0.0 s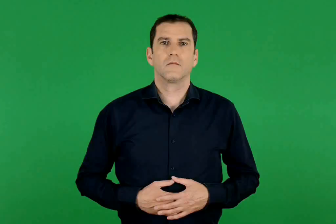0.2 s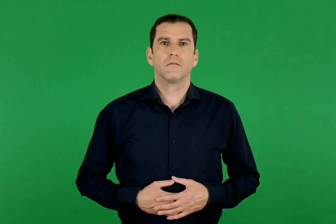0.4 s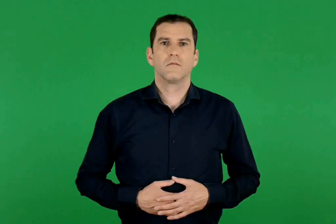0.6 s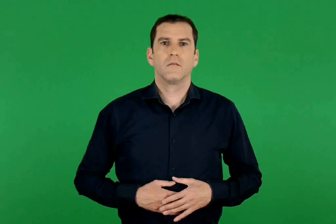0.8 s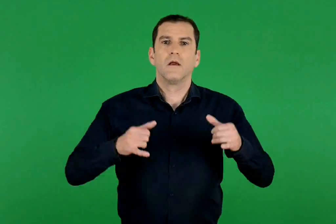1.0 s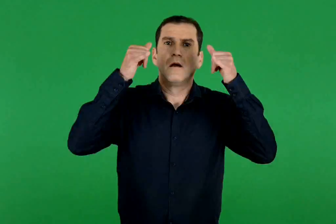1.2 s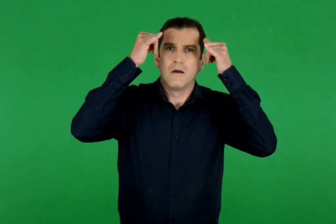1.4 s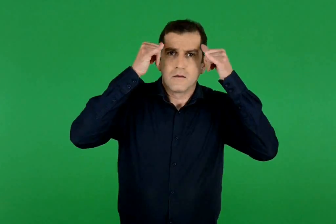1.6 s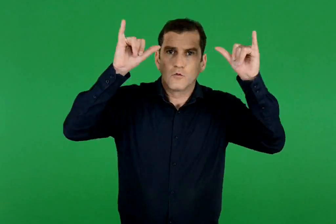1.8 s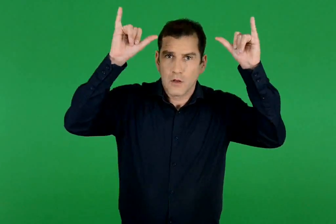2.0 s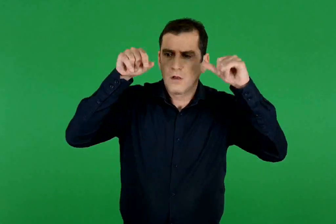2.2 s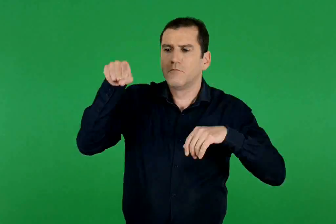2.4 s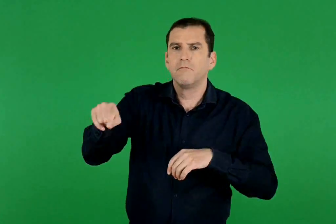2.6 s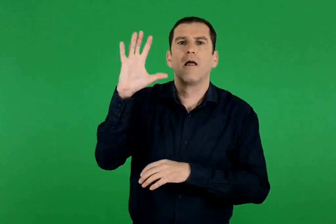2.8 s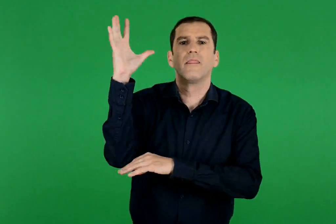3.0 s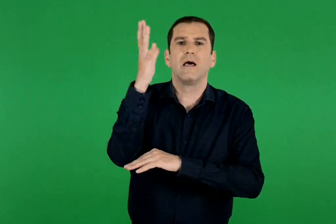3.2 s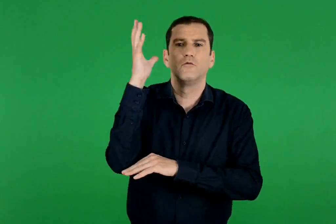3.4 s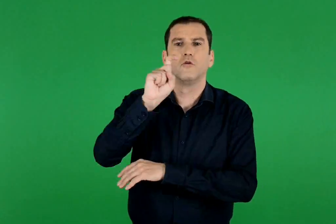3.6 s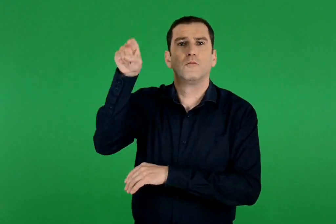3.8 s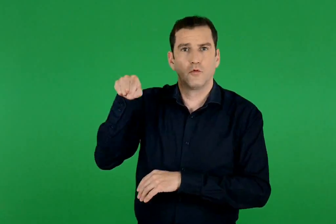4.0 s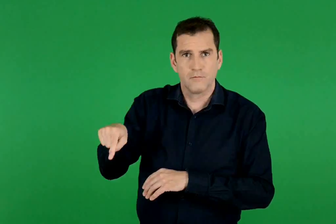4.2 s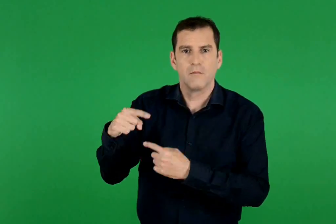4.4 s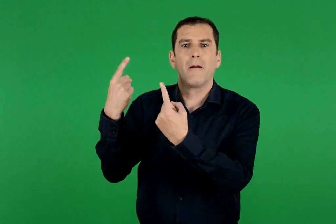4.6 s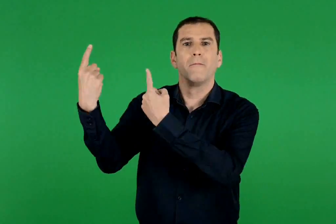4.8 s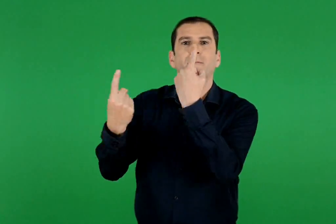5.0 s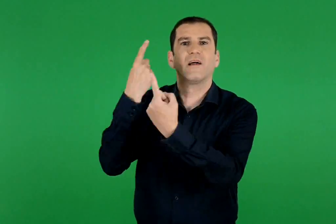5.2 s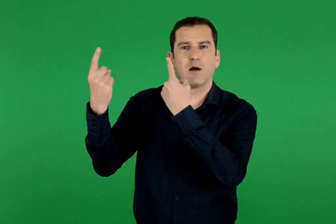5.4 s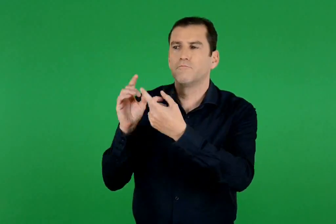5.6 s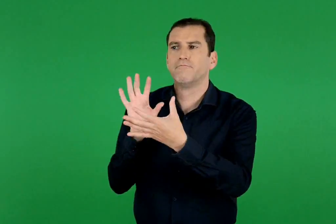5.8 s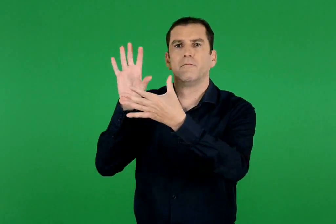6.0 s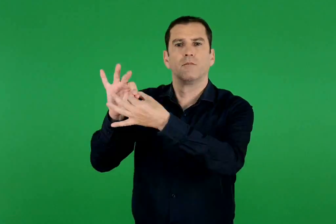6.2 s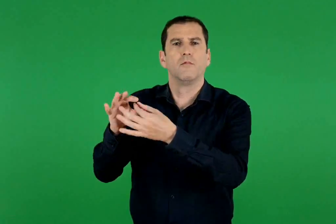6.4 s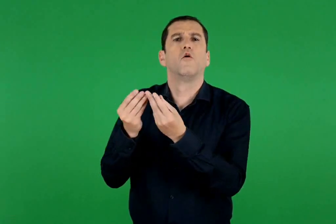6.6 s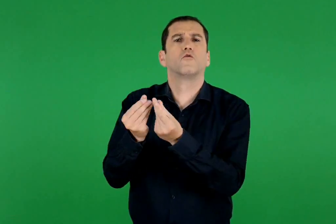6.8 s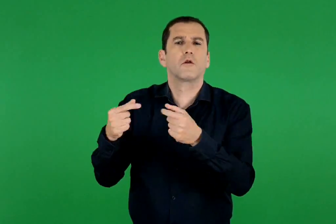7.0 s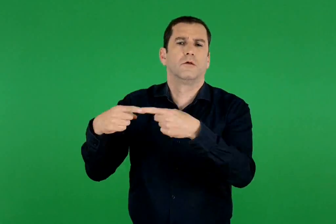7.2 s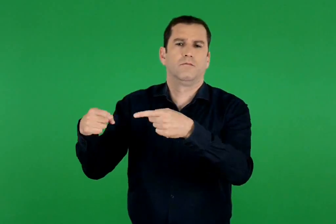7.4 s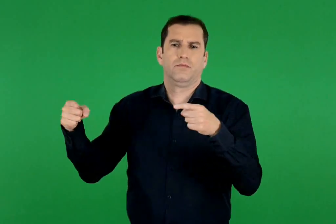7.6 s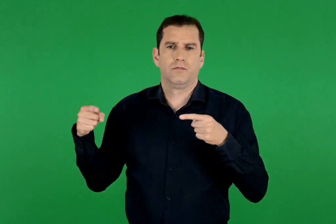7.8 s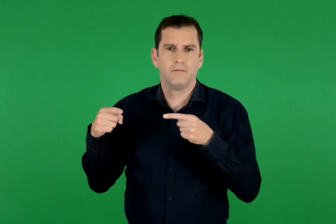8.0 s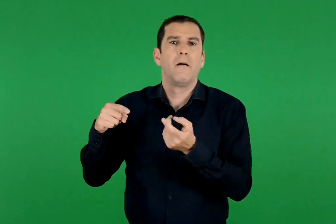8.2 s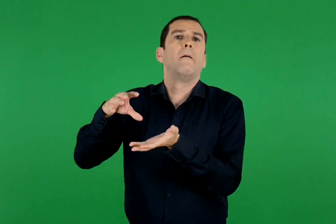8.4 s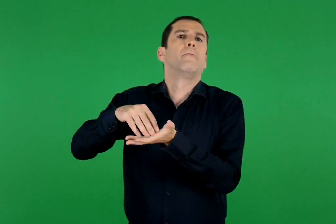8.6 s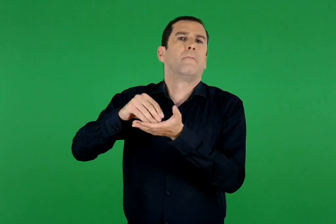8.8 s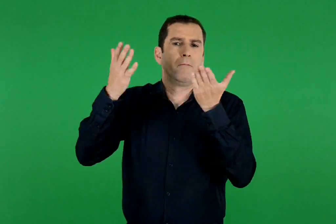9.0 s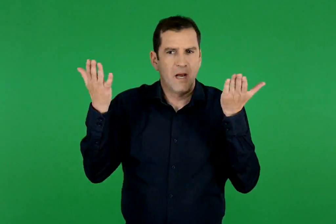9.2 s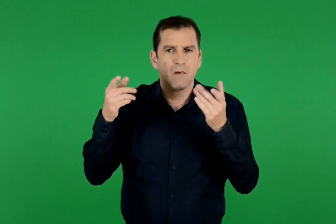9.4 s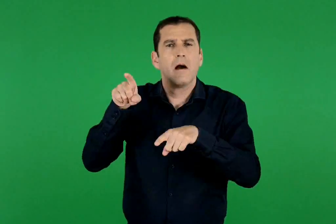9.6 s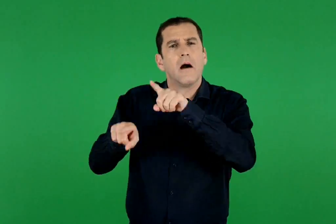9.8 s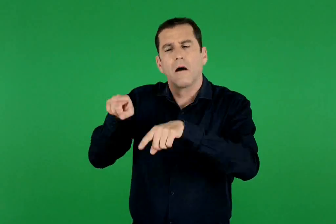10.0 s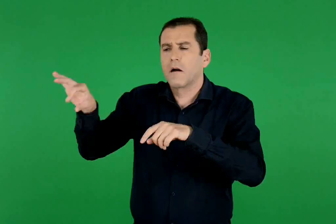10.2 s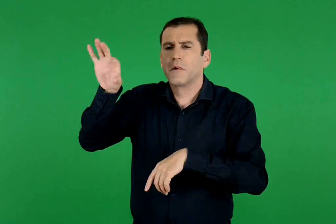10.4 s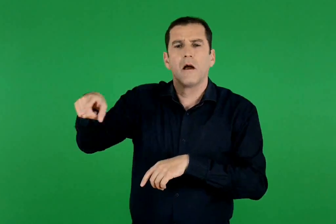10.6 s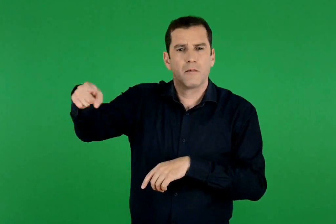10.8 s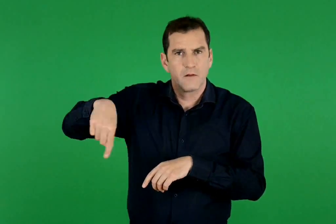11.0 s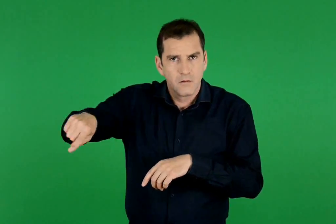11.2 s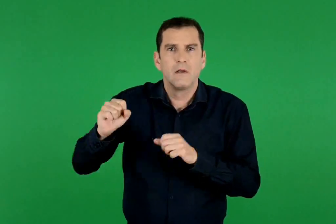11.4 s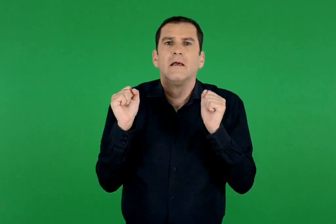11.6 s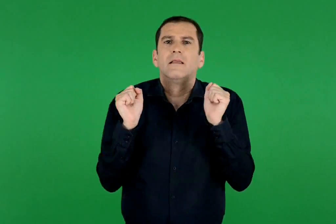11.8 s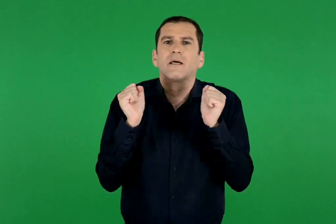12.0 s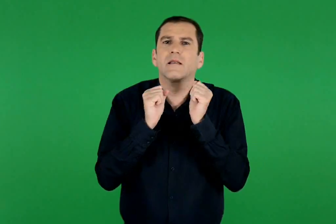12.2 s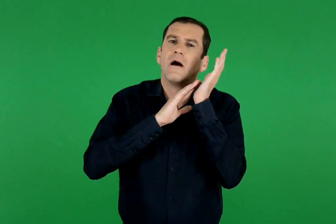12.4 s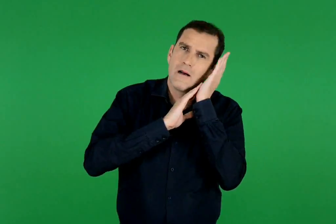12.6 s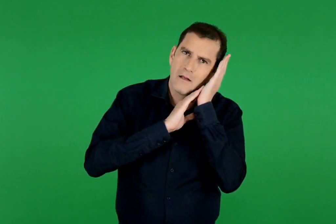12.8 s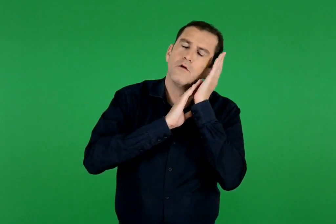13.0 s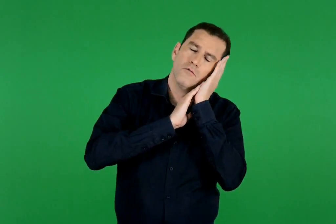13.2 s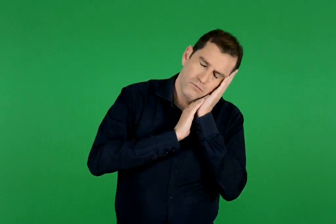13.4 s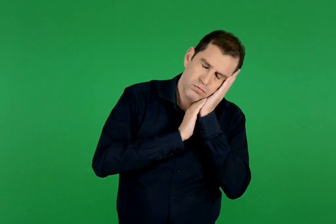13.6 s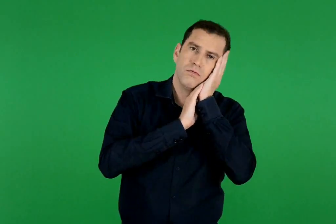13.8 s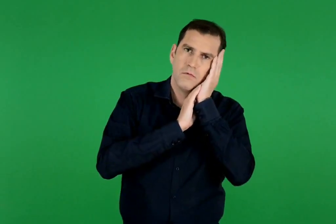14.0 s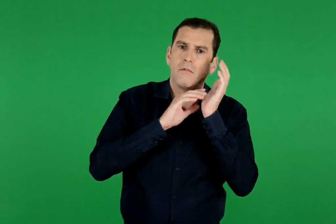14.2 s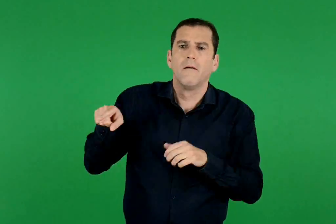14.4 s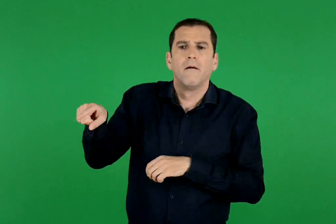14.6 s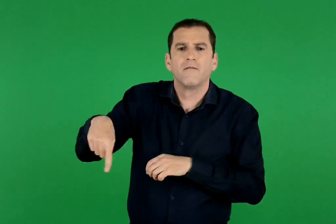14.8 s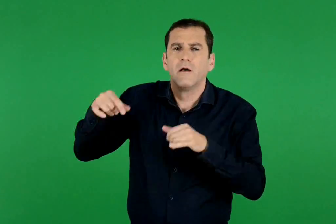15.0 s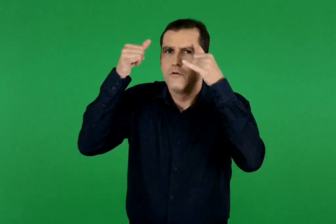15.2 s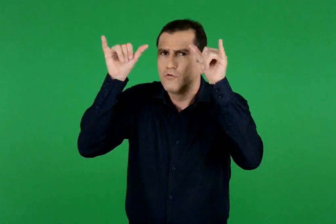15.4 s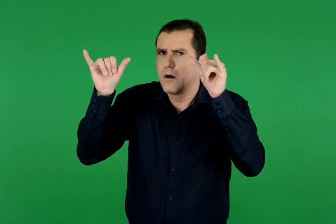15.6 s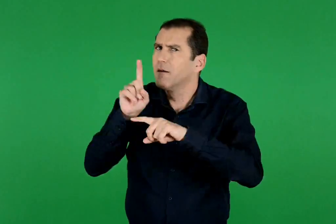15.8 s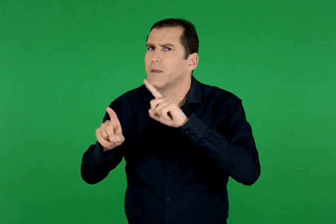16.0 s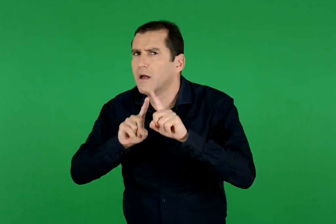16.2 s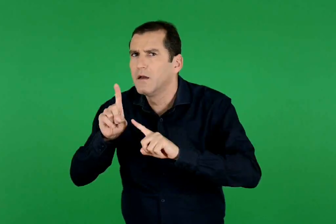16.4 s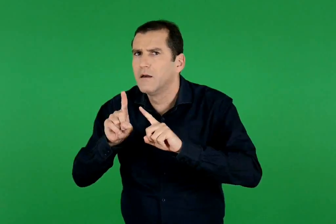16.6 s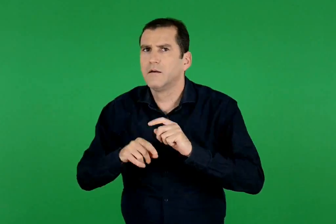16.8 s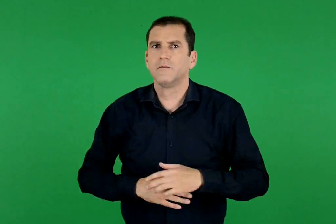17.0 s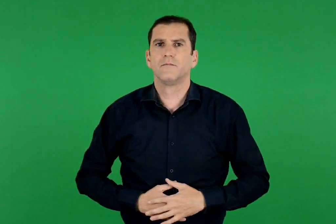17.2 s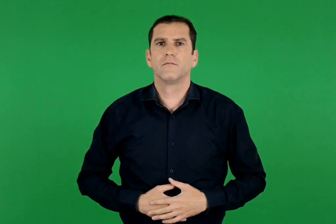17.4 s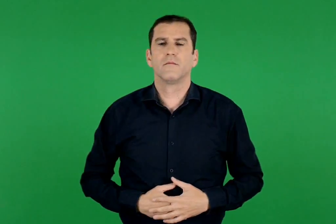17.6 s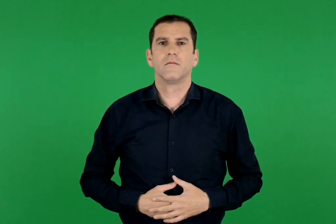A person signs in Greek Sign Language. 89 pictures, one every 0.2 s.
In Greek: τα ζώα που ζουν στο δάσος προσαρμόζονται στο περιβάλλον τους με διάφορους τρόπους. για παράδειγμα , κάποια από αυτά πέφτουν σε χειμερία νάρκη. ποια ζώα είναι αυτά ;
